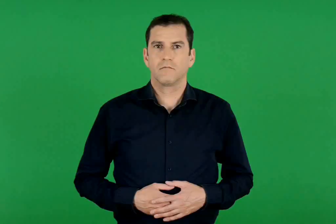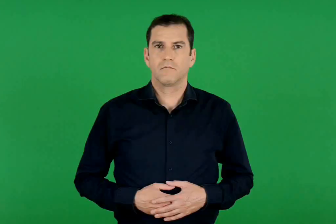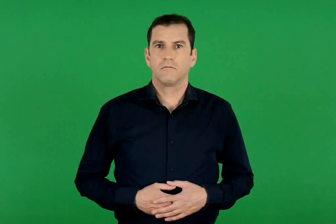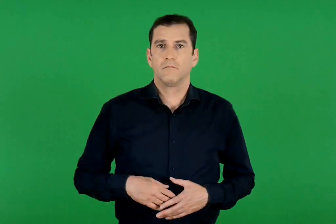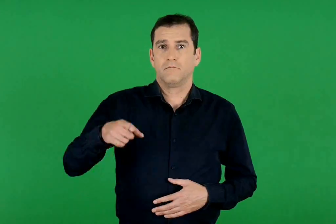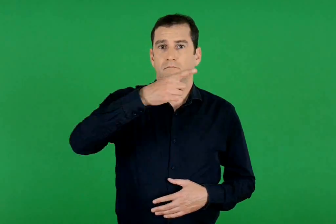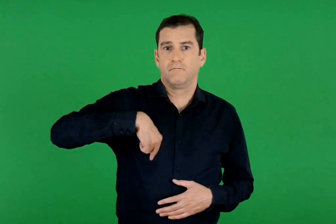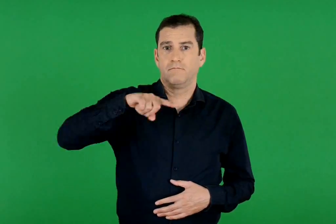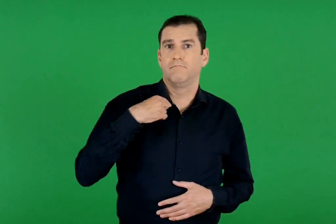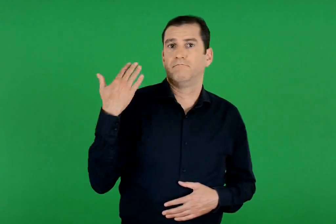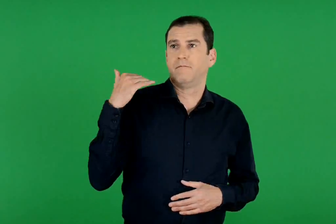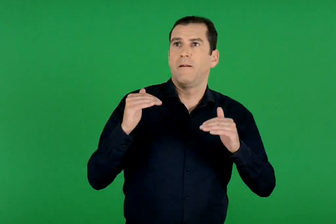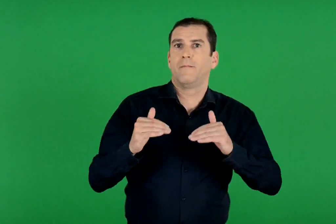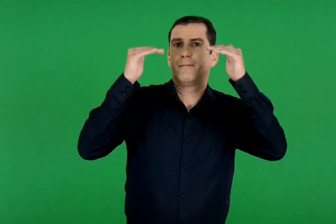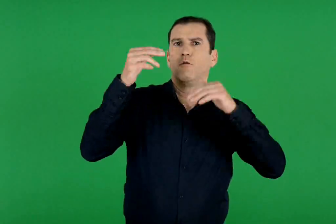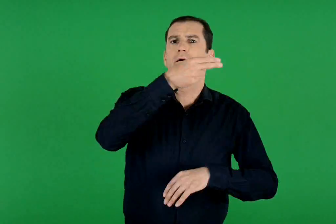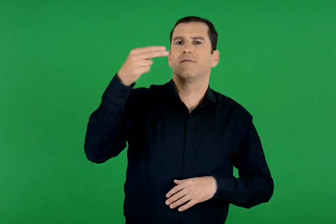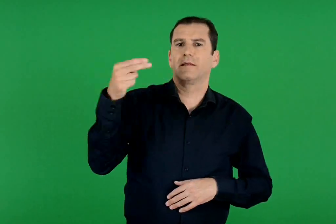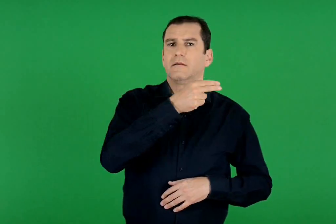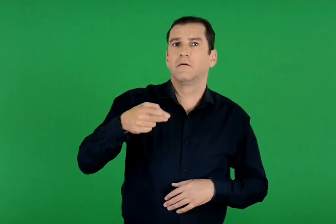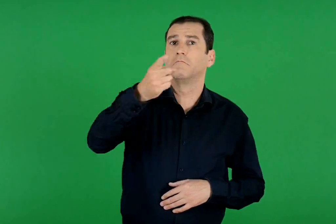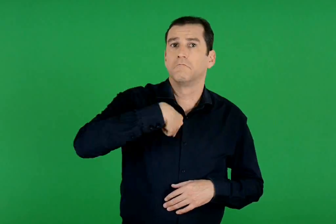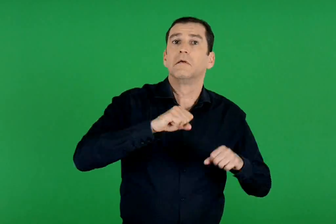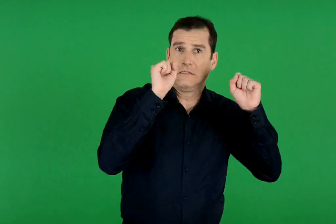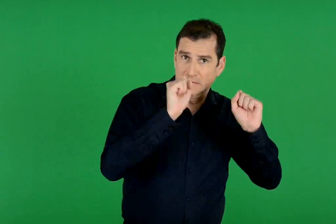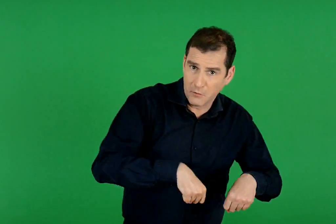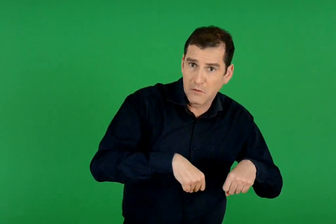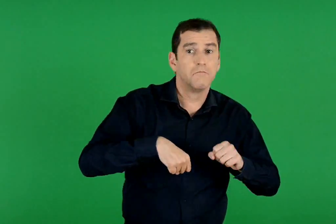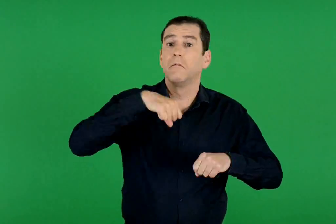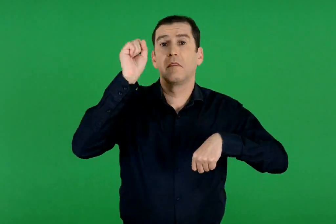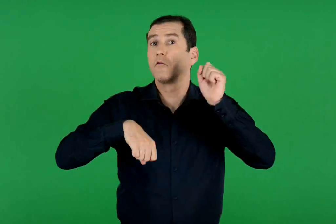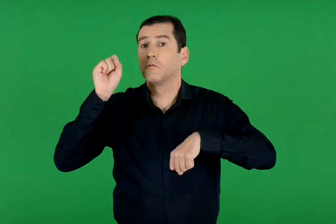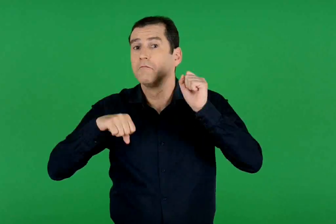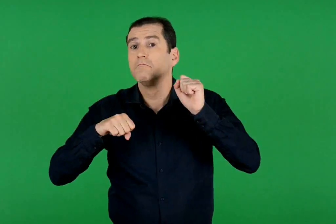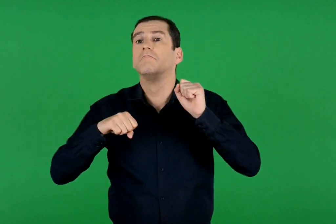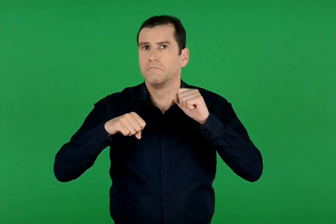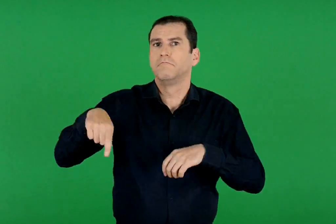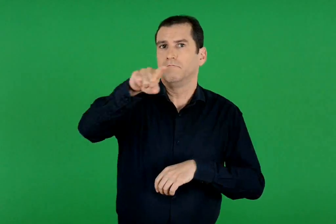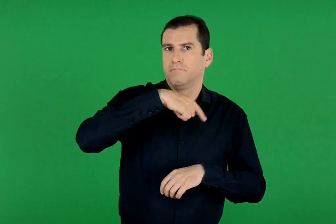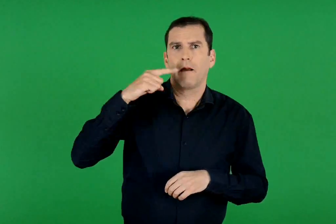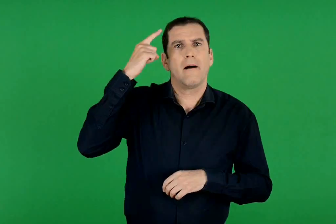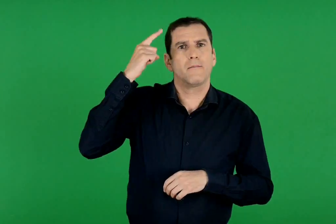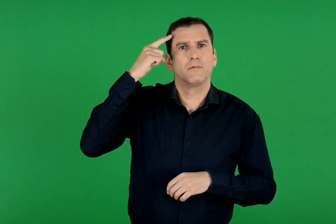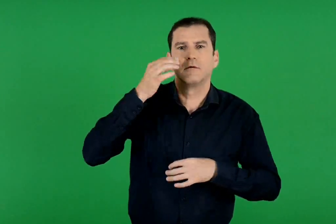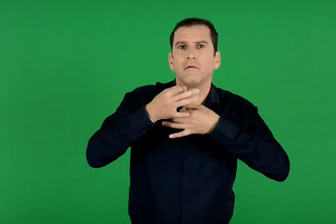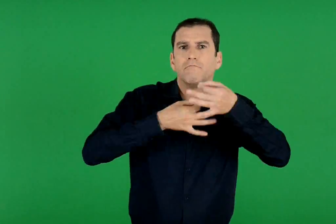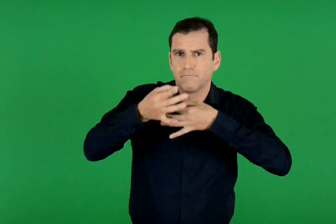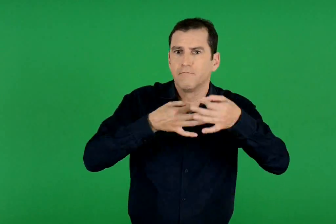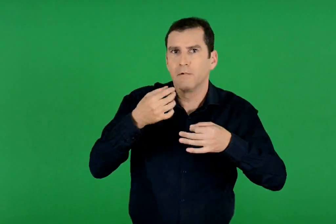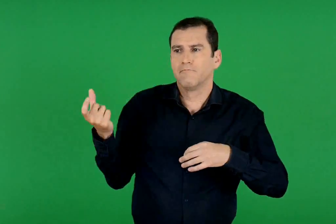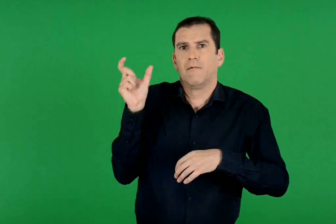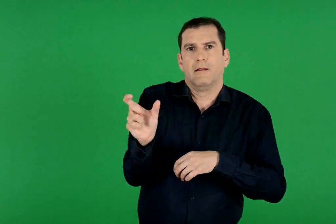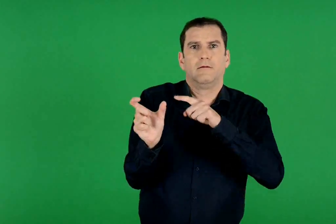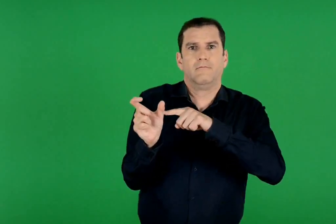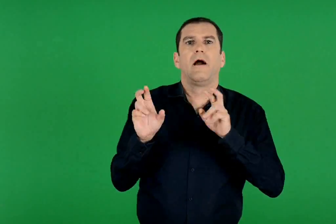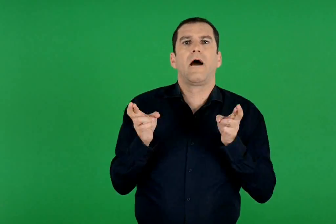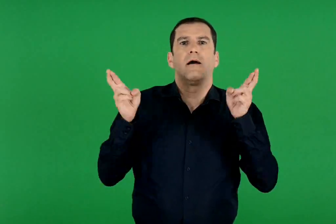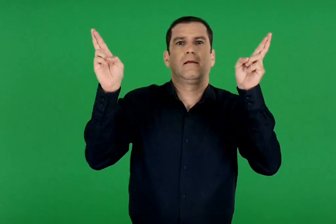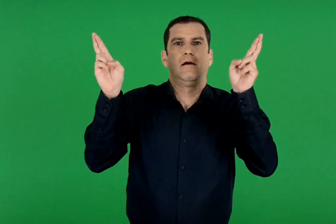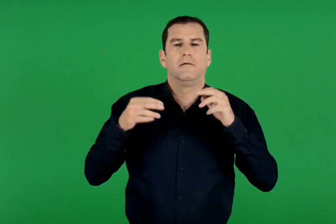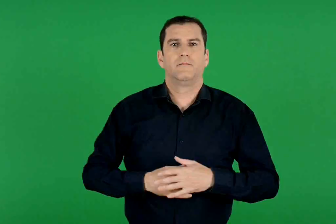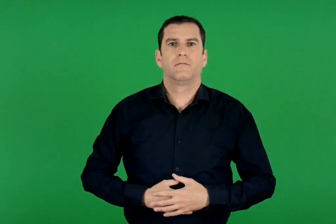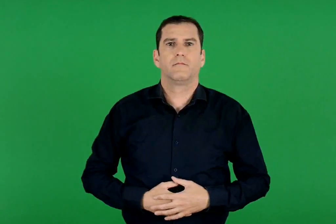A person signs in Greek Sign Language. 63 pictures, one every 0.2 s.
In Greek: συμφωνούμε ή διαφωνούμε με τις παραπάνω φράσεις ; δικαιολογούμε τις απόψεις μας χρησιμοποιώντας και τη λέξη ενέργεια
